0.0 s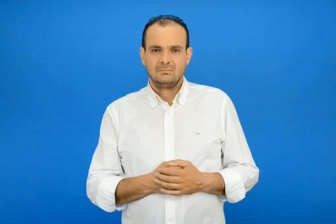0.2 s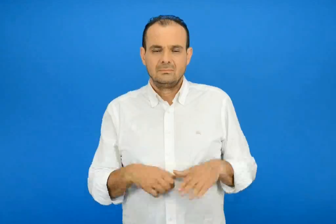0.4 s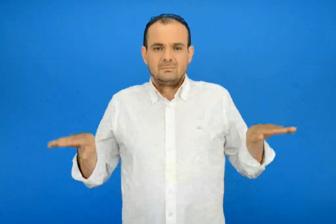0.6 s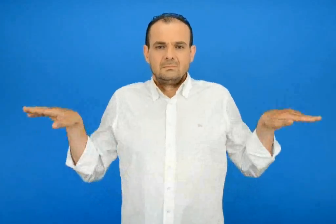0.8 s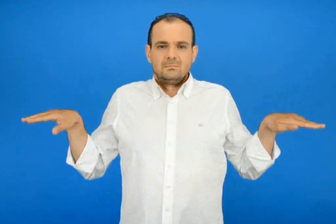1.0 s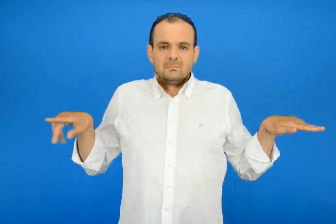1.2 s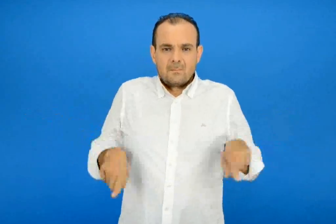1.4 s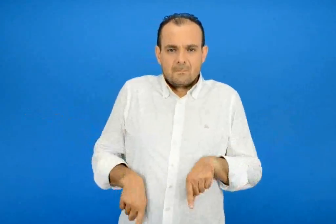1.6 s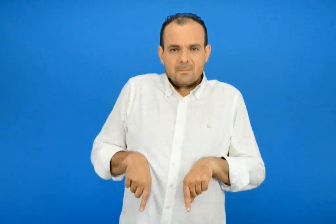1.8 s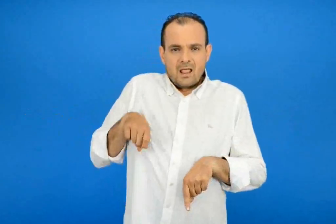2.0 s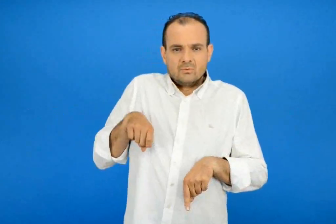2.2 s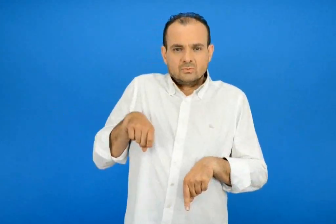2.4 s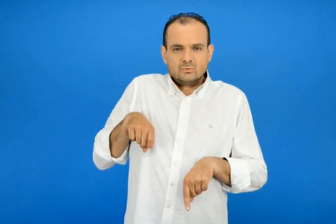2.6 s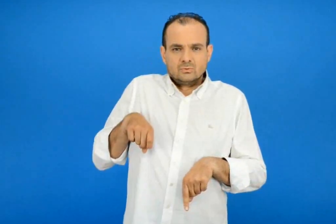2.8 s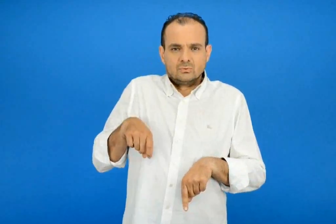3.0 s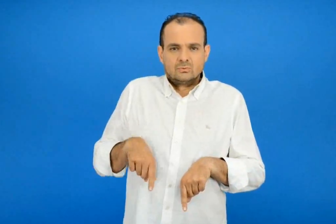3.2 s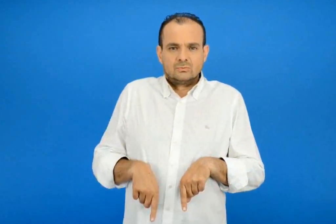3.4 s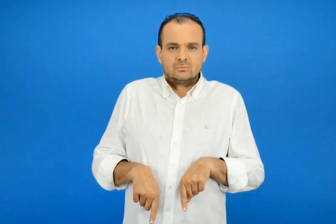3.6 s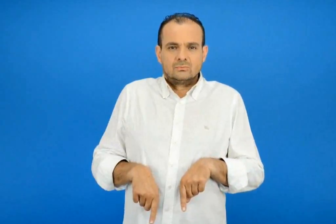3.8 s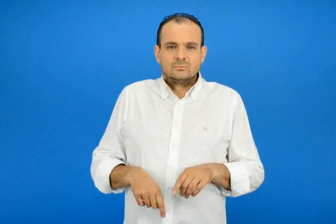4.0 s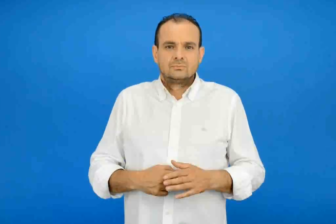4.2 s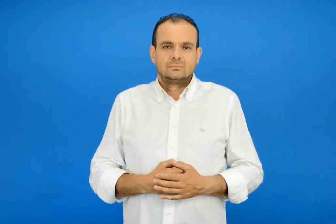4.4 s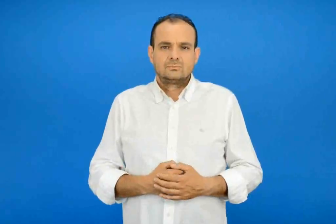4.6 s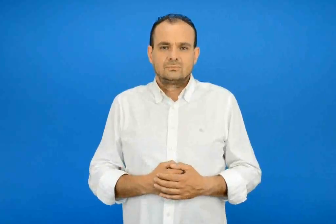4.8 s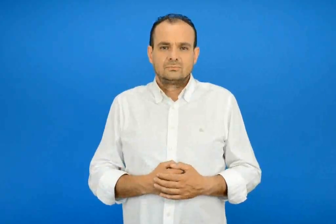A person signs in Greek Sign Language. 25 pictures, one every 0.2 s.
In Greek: πελαργός
